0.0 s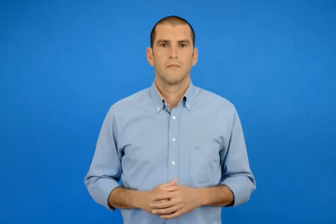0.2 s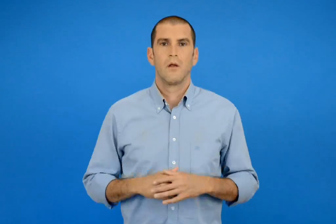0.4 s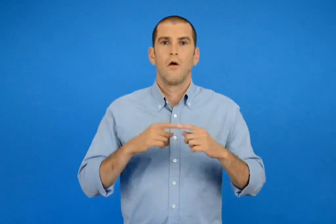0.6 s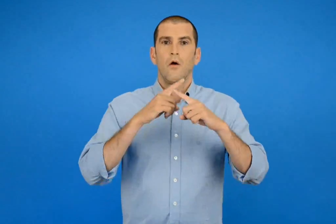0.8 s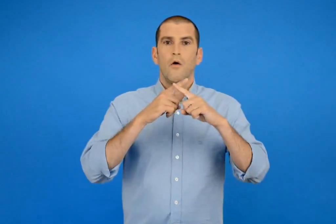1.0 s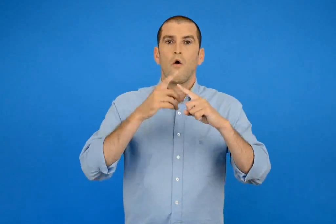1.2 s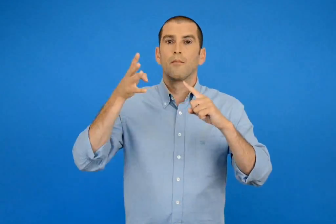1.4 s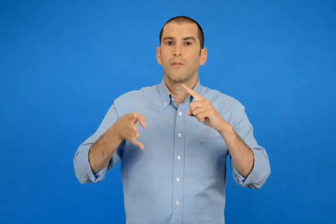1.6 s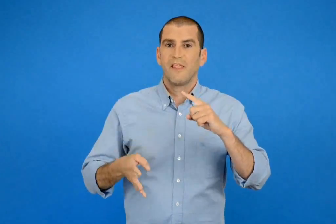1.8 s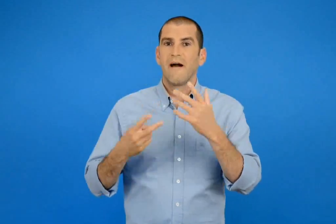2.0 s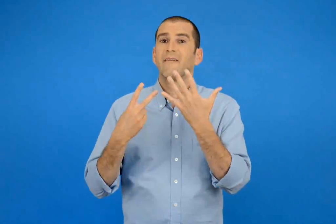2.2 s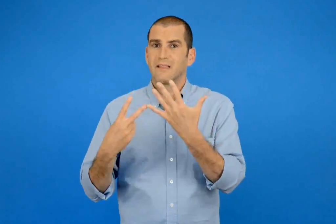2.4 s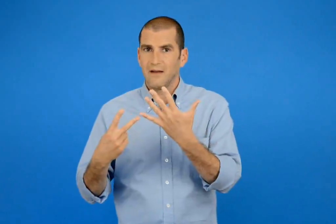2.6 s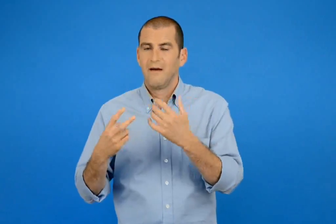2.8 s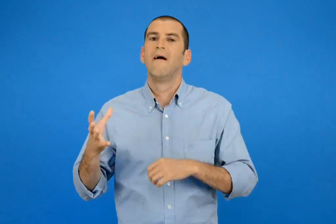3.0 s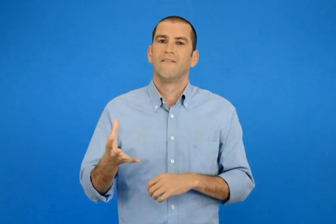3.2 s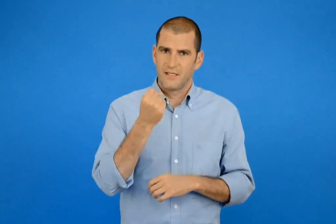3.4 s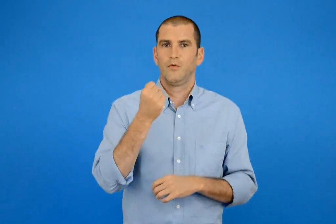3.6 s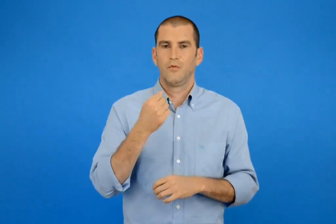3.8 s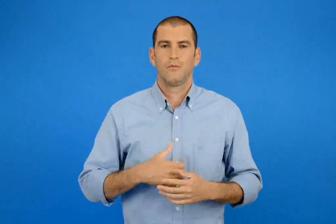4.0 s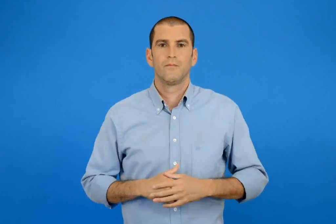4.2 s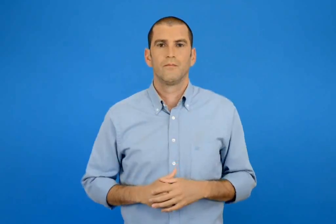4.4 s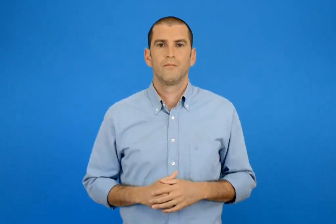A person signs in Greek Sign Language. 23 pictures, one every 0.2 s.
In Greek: βρίσκω την προπαίδεια του 7
